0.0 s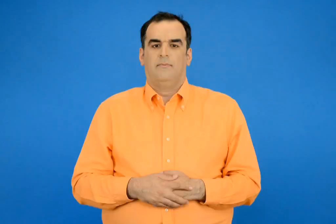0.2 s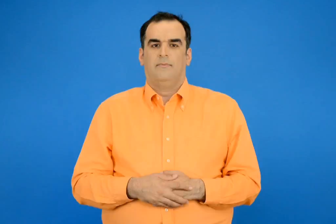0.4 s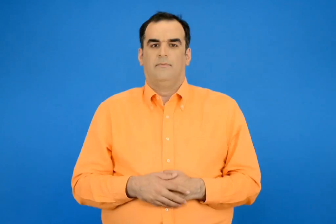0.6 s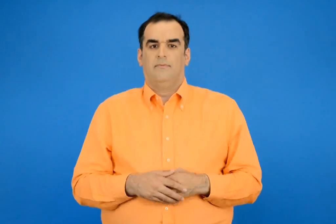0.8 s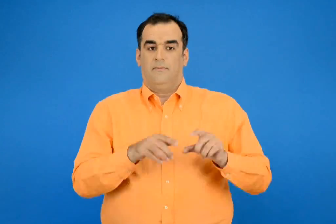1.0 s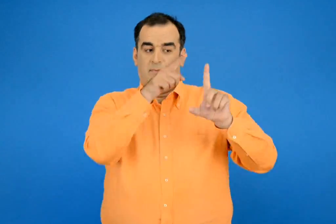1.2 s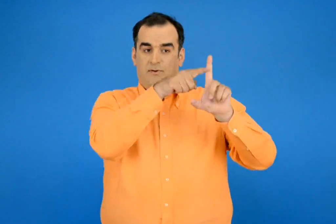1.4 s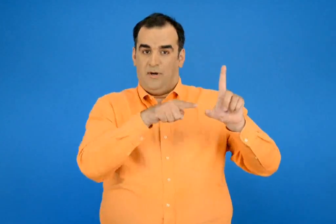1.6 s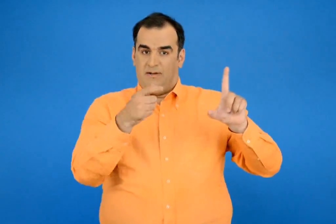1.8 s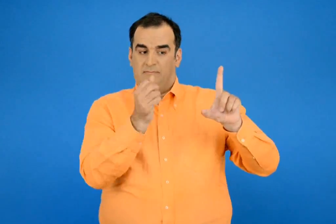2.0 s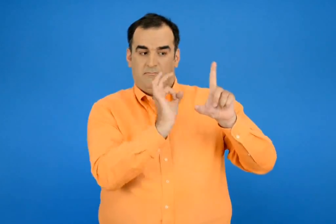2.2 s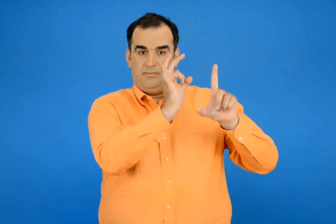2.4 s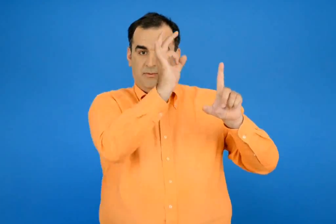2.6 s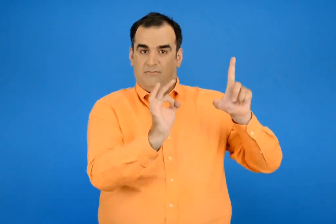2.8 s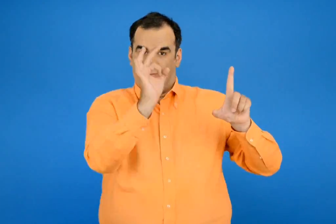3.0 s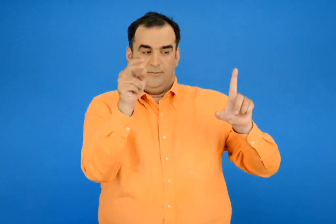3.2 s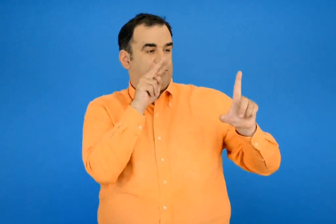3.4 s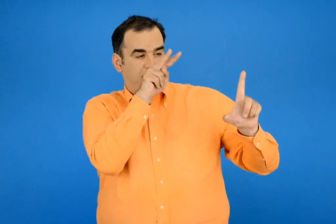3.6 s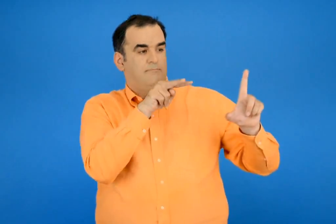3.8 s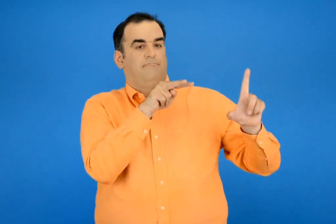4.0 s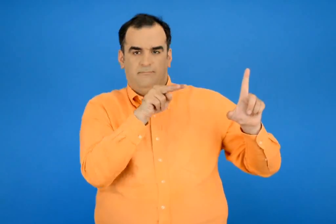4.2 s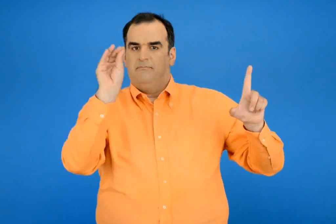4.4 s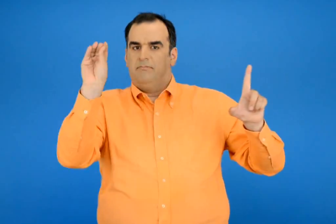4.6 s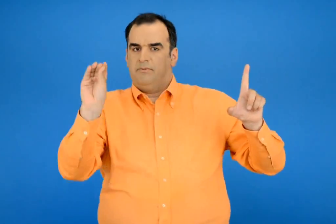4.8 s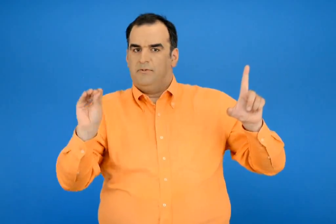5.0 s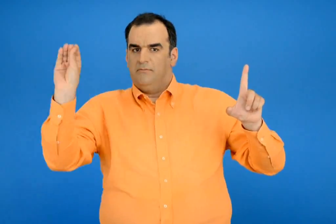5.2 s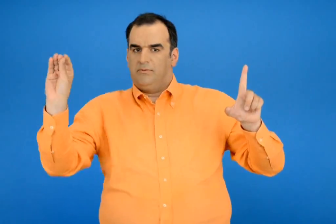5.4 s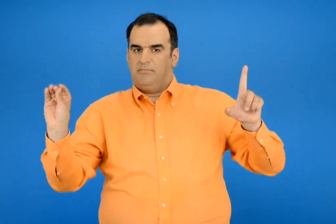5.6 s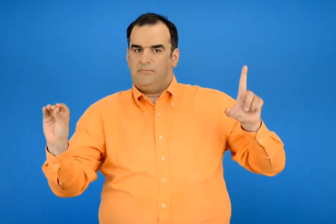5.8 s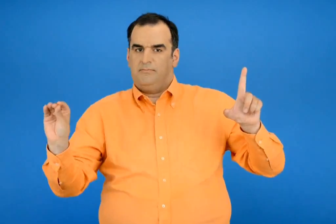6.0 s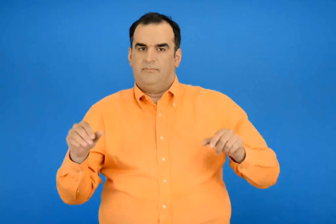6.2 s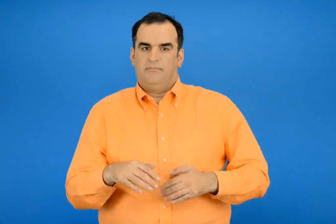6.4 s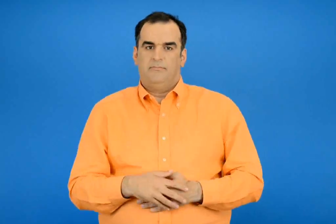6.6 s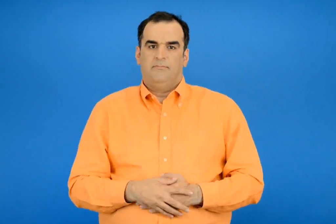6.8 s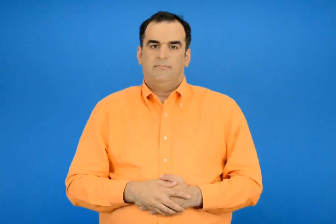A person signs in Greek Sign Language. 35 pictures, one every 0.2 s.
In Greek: παρατηρώ το εικονόγραμμα και συμπληρώνω
